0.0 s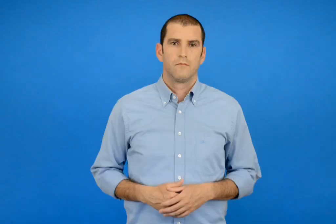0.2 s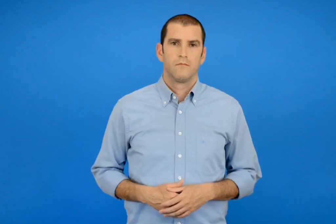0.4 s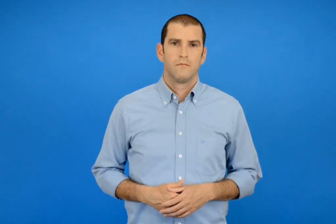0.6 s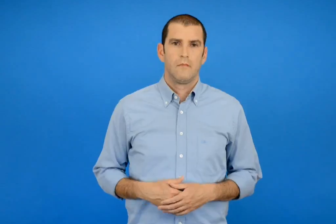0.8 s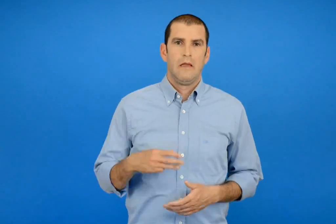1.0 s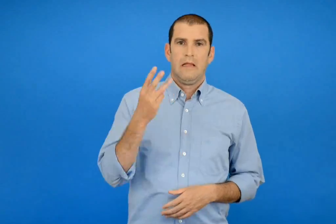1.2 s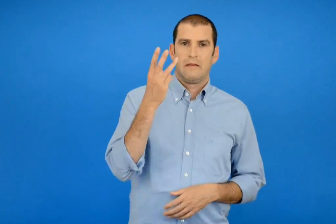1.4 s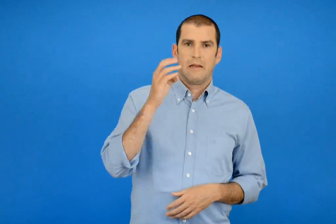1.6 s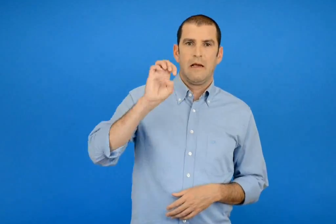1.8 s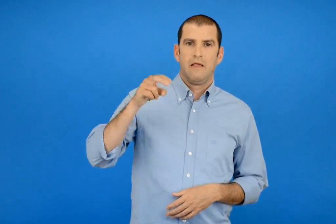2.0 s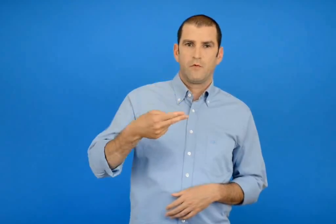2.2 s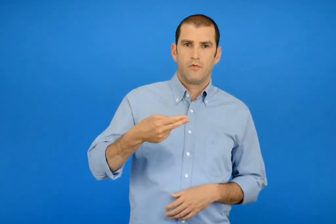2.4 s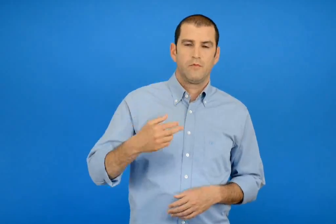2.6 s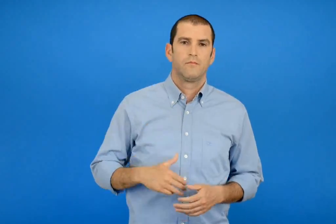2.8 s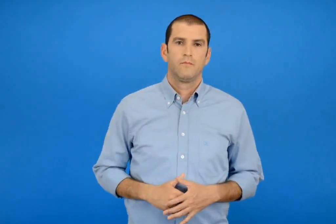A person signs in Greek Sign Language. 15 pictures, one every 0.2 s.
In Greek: 3 ευρώ
